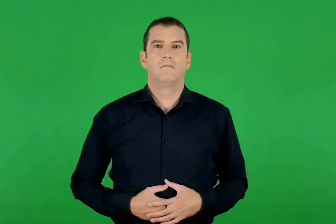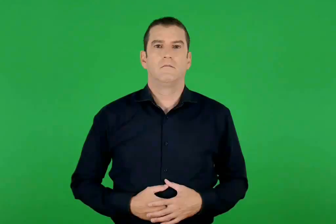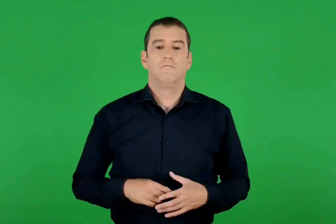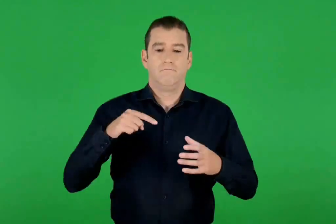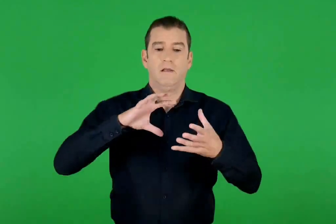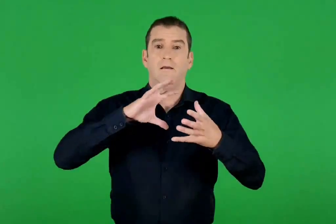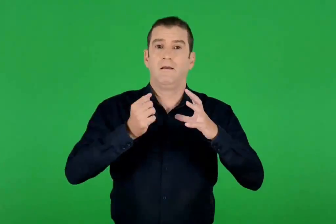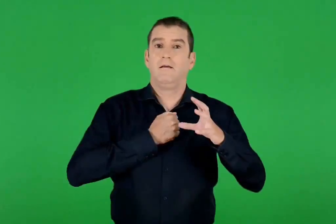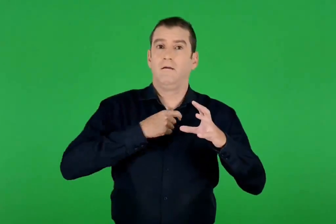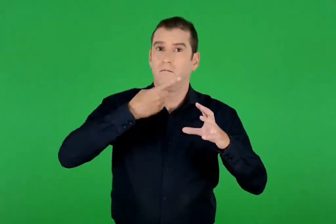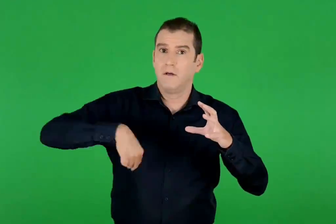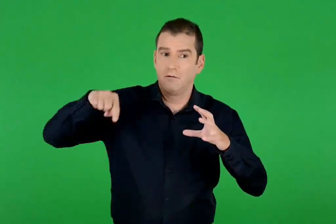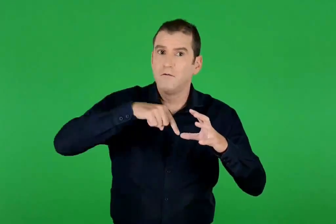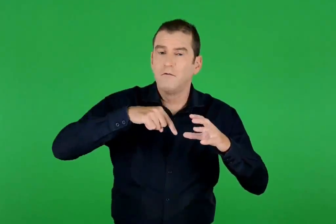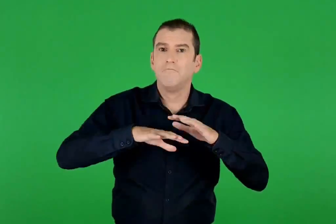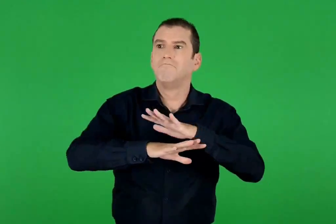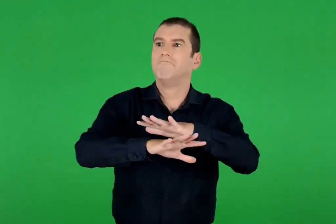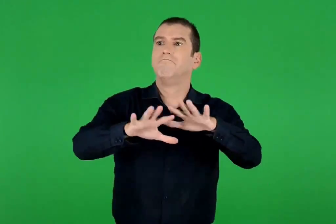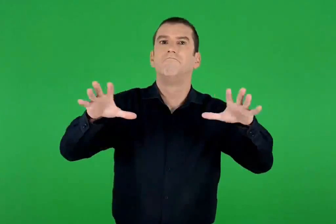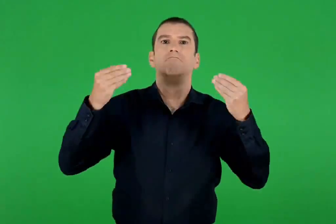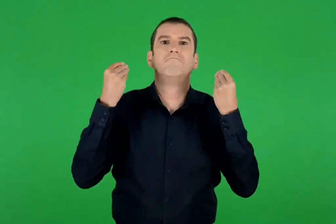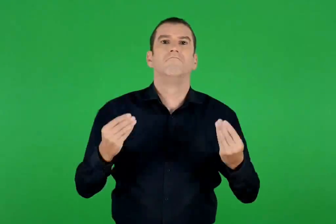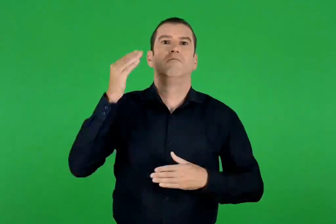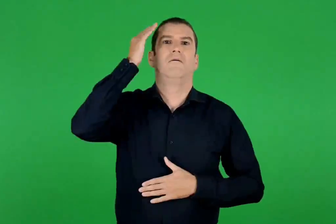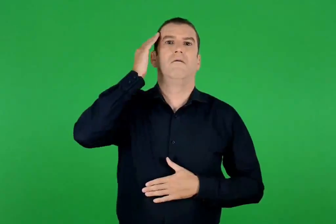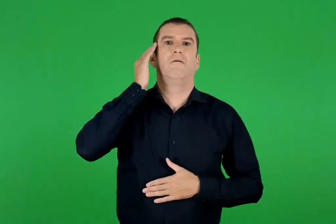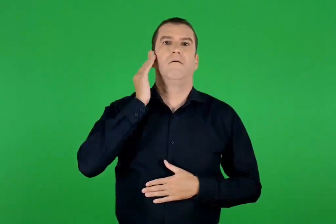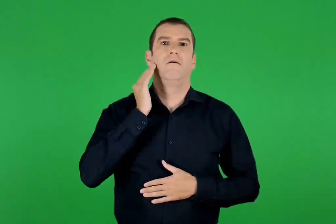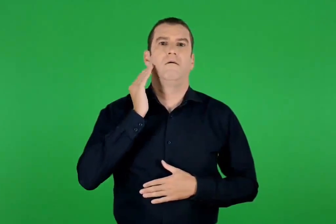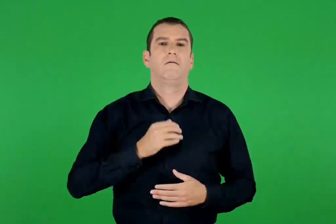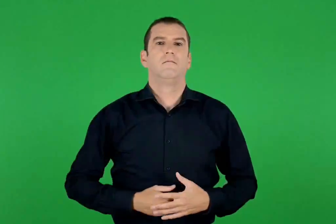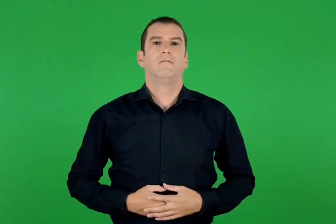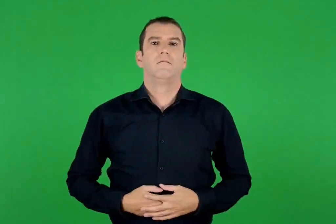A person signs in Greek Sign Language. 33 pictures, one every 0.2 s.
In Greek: όαση να είναι η γη μας
